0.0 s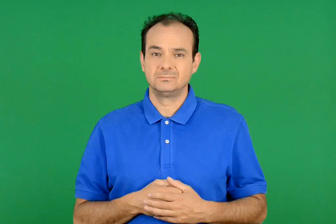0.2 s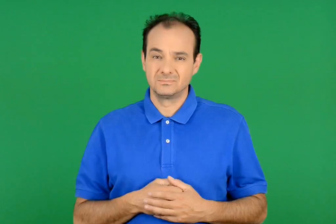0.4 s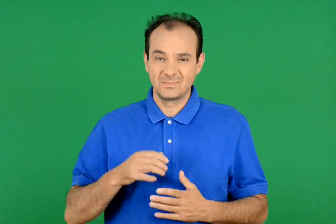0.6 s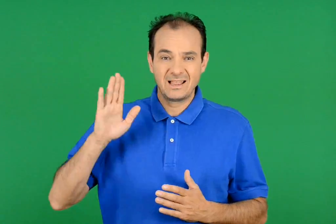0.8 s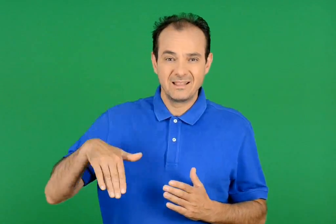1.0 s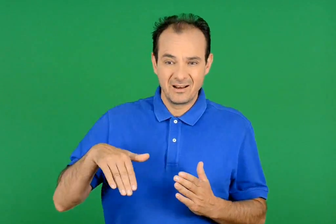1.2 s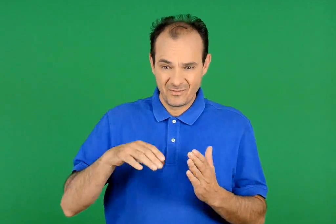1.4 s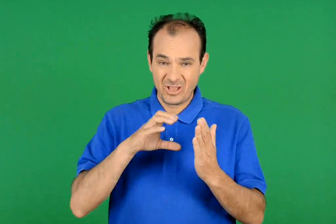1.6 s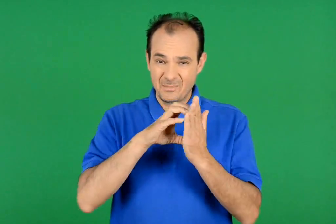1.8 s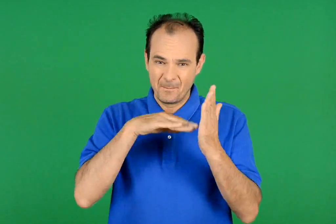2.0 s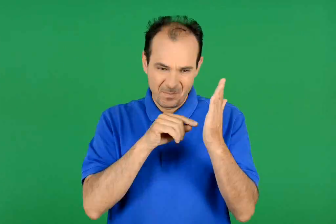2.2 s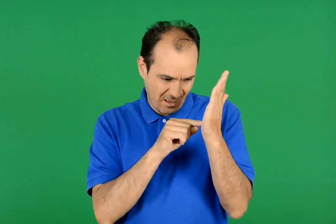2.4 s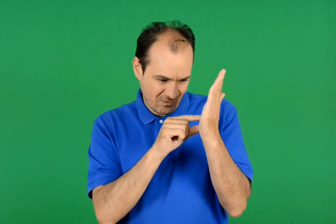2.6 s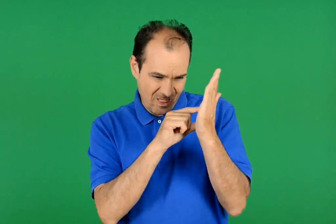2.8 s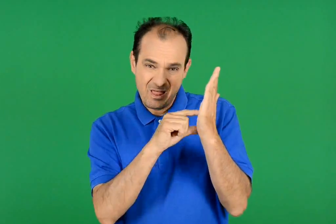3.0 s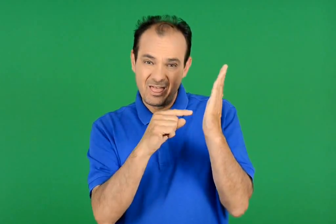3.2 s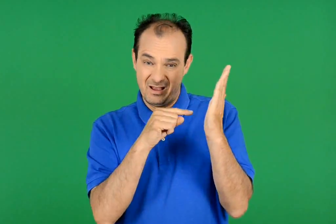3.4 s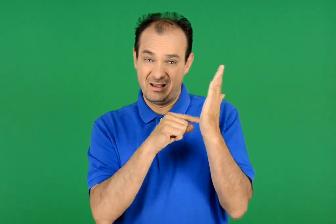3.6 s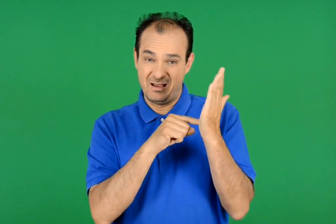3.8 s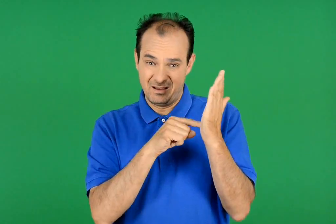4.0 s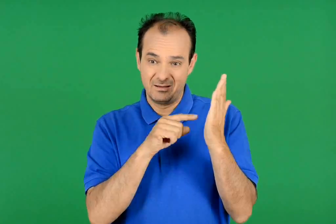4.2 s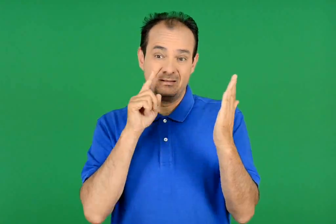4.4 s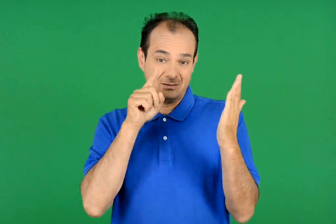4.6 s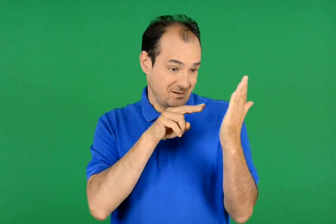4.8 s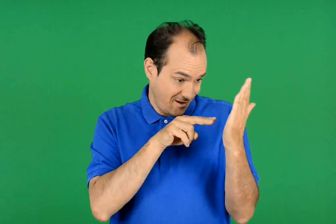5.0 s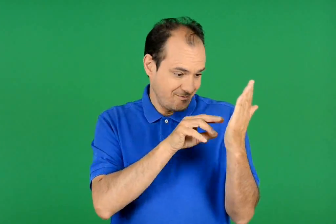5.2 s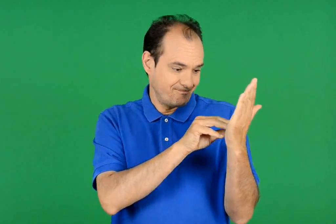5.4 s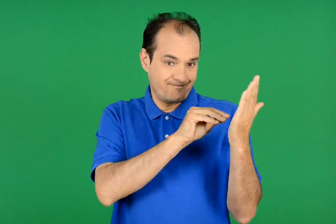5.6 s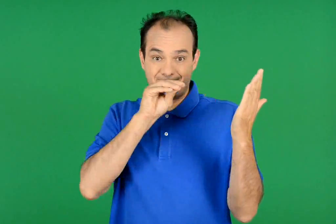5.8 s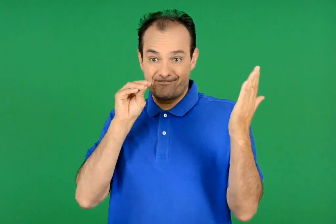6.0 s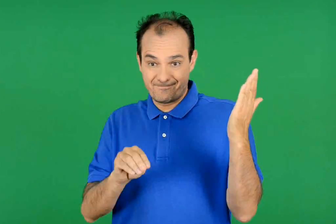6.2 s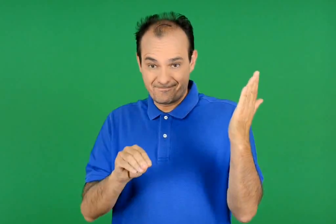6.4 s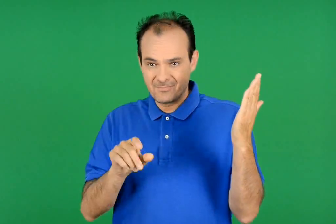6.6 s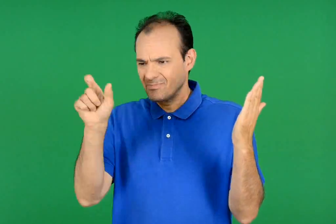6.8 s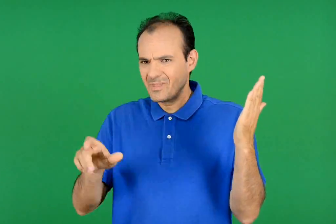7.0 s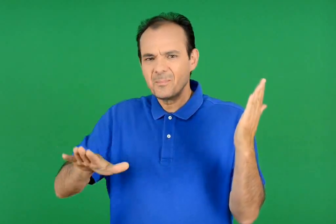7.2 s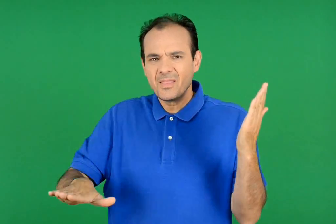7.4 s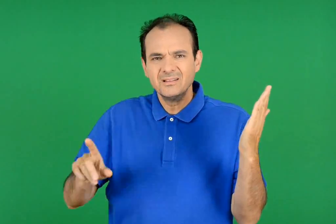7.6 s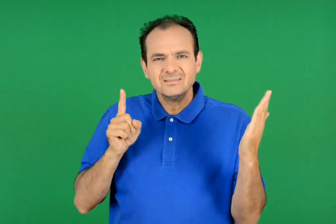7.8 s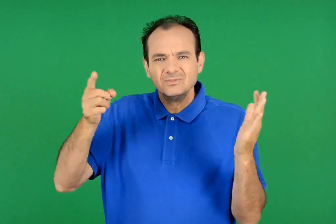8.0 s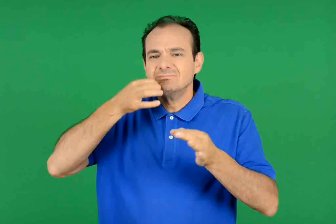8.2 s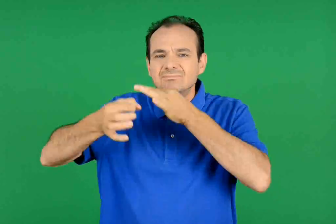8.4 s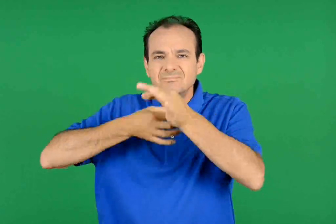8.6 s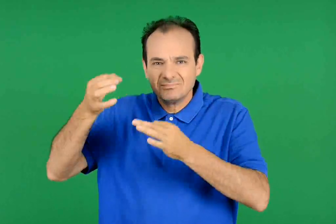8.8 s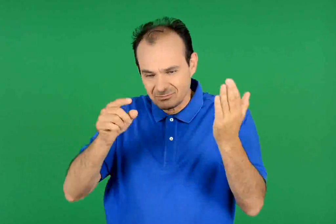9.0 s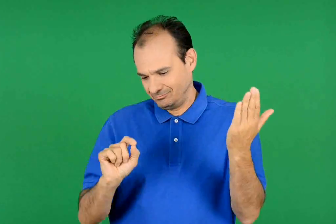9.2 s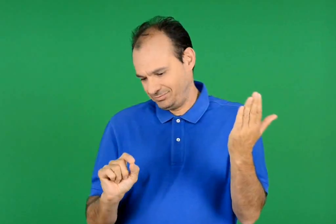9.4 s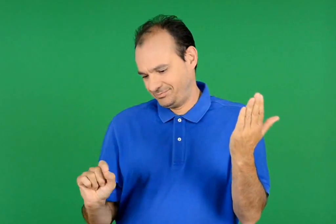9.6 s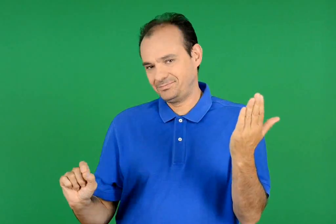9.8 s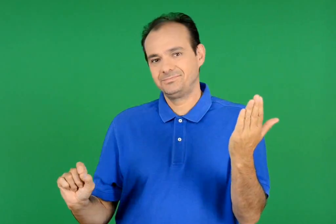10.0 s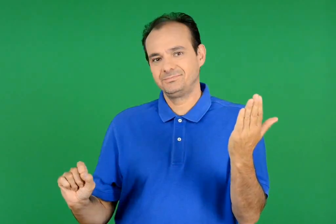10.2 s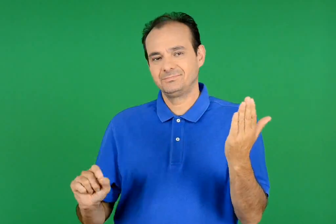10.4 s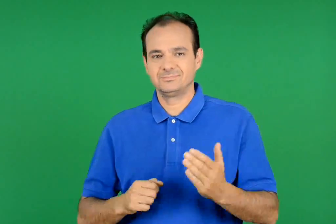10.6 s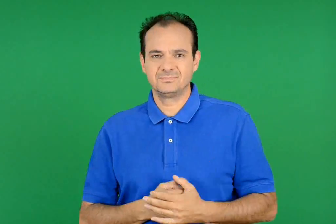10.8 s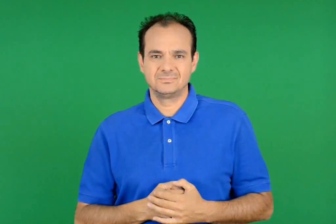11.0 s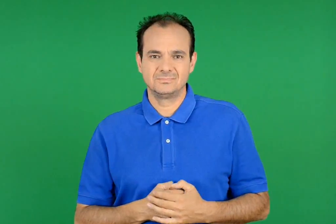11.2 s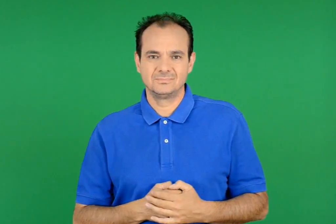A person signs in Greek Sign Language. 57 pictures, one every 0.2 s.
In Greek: συμπλήρωσε τα λόγια του μικρού ταξιδιώτη από την τελευταία παράγραφο του κειμένου
